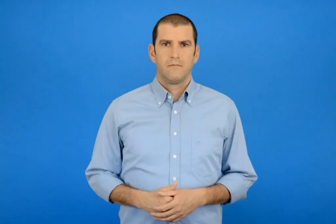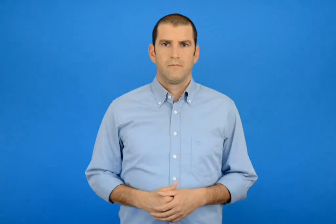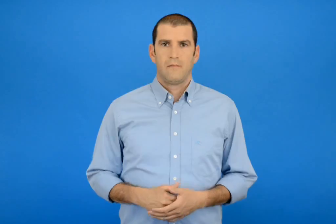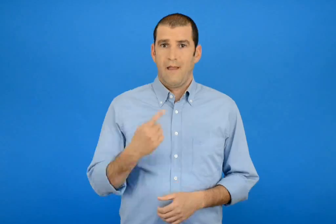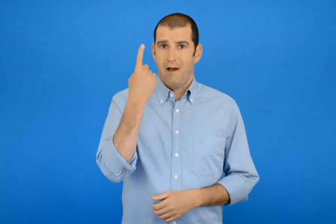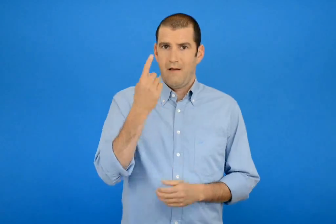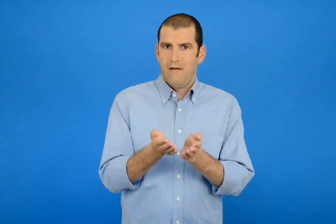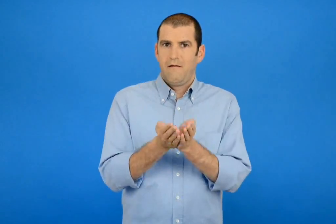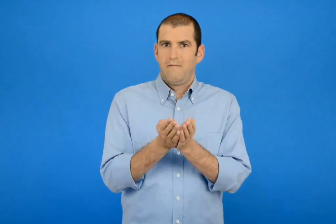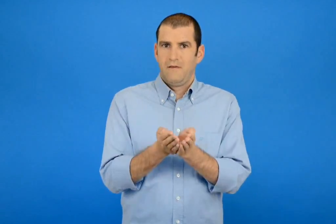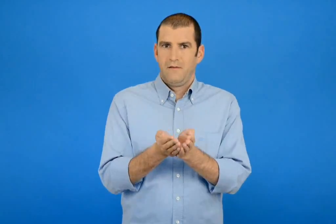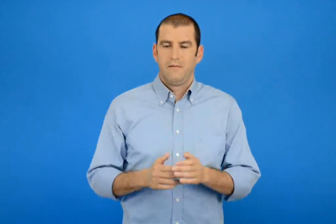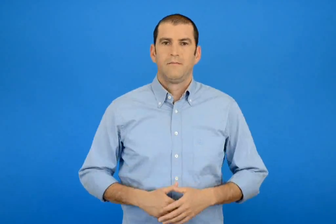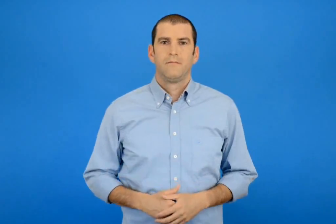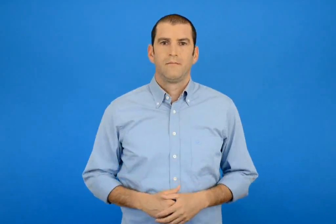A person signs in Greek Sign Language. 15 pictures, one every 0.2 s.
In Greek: ένα καραβάκι
